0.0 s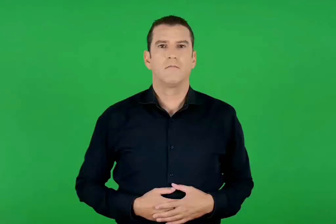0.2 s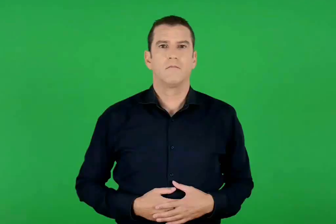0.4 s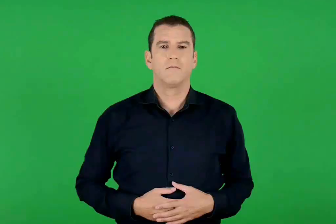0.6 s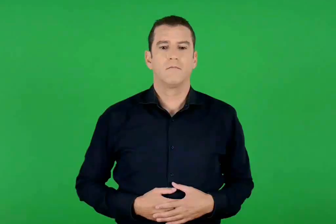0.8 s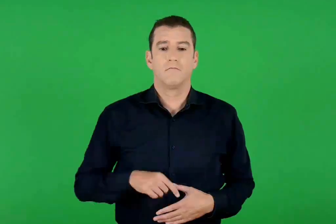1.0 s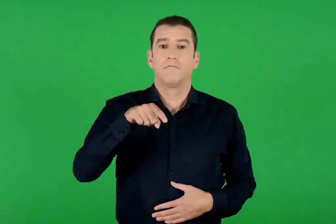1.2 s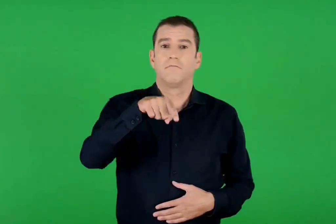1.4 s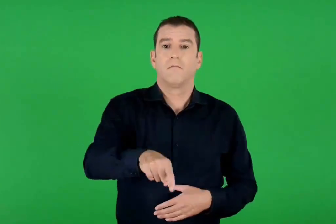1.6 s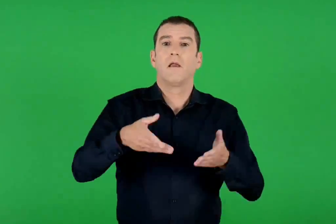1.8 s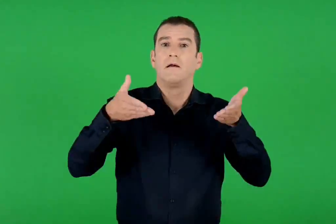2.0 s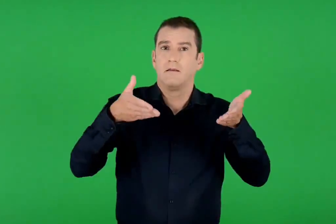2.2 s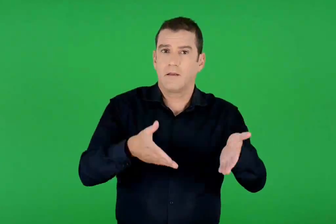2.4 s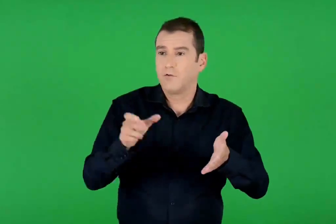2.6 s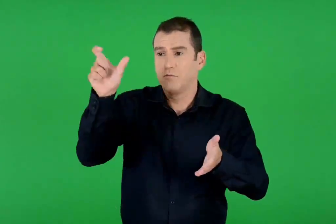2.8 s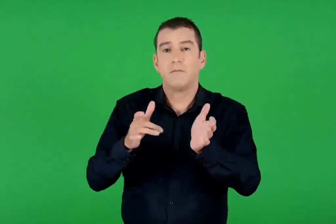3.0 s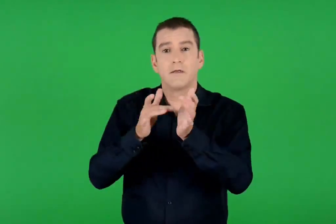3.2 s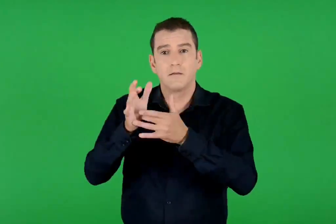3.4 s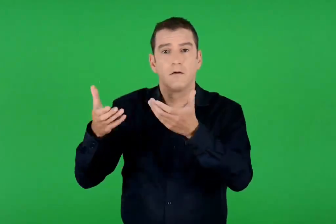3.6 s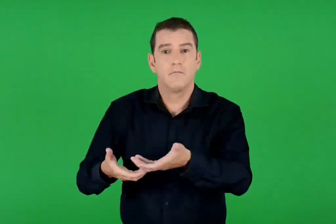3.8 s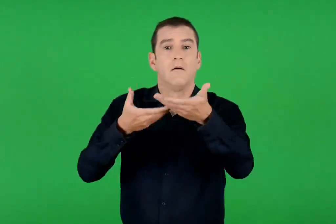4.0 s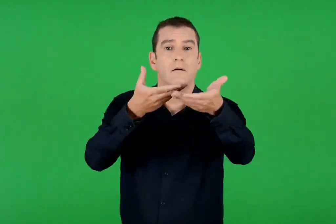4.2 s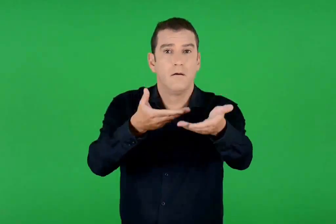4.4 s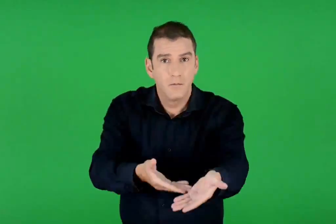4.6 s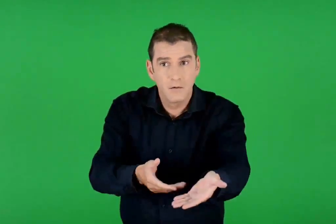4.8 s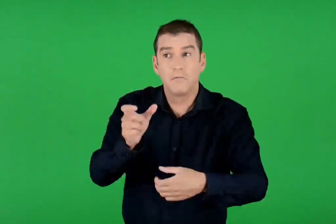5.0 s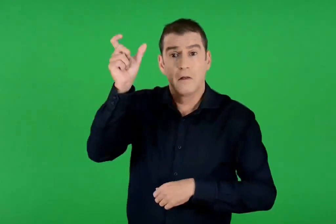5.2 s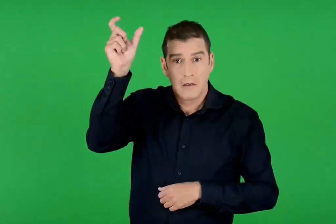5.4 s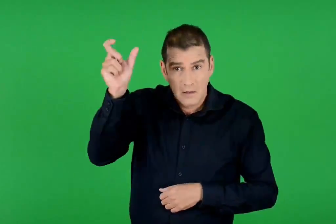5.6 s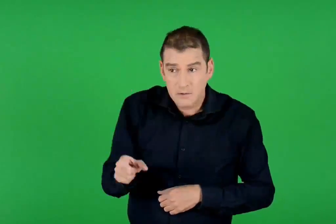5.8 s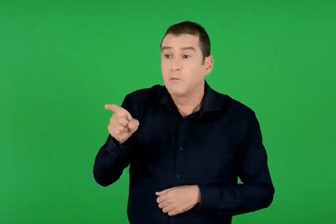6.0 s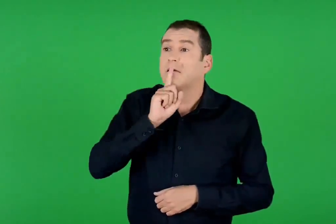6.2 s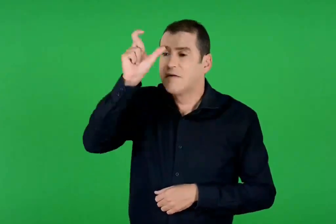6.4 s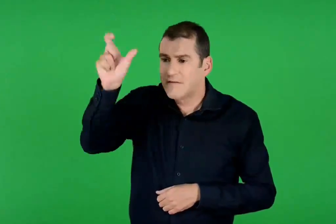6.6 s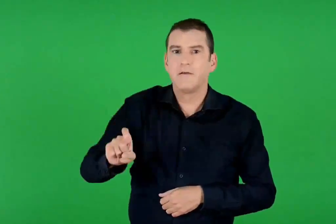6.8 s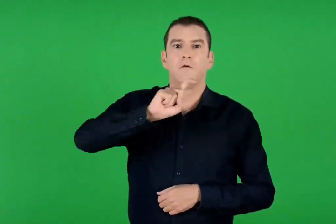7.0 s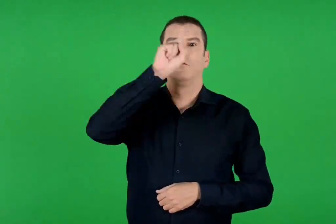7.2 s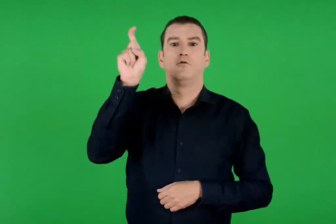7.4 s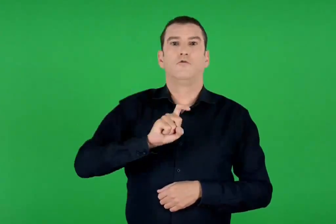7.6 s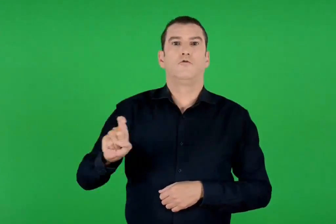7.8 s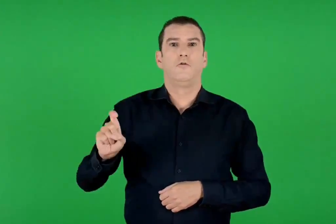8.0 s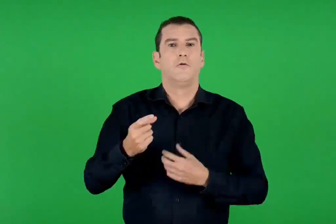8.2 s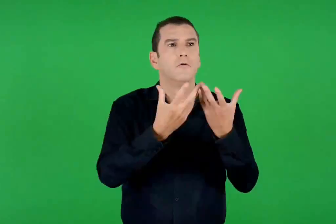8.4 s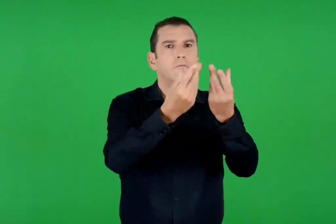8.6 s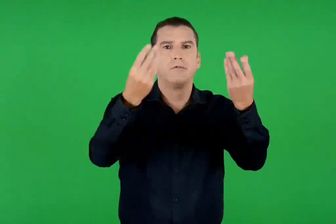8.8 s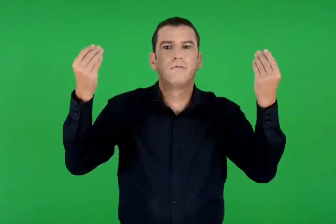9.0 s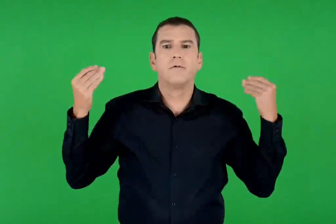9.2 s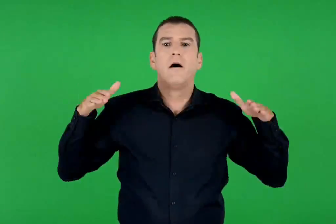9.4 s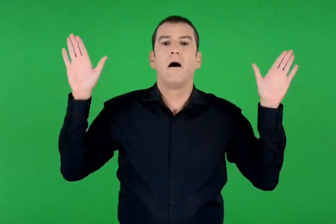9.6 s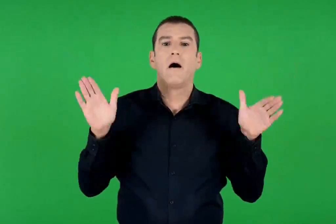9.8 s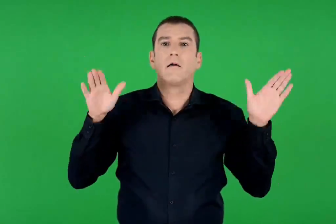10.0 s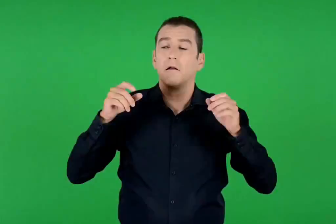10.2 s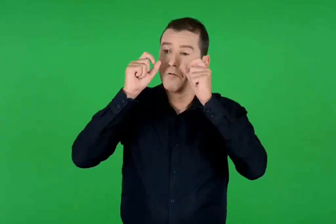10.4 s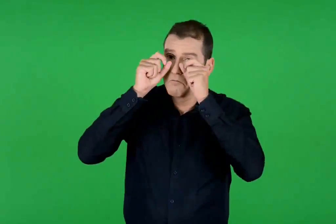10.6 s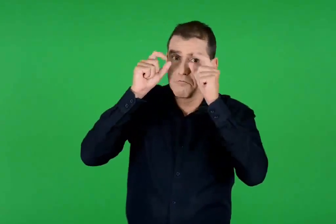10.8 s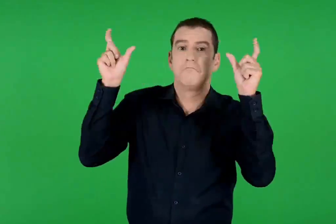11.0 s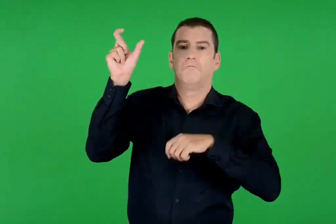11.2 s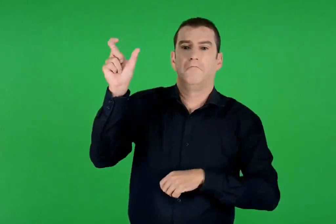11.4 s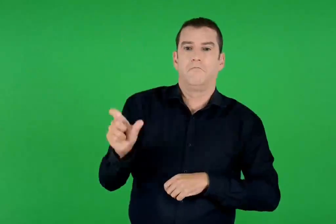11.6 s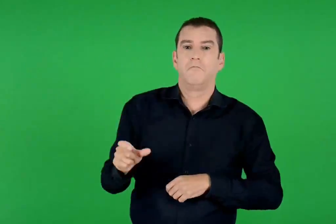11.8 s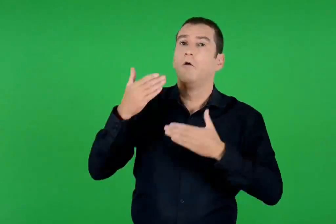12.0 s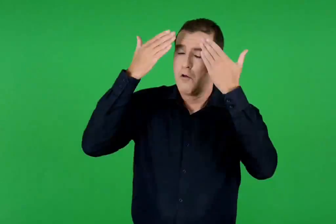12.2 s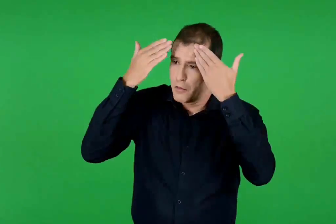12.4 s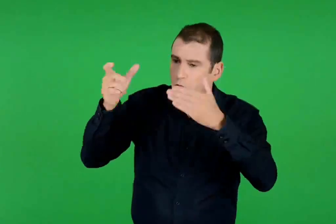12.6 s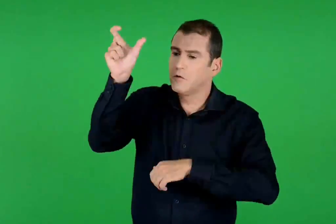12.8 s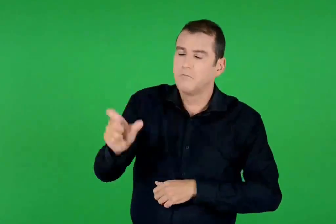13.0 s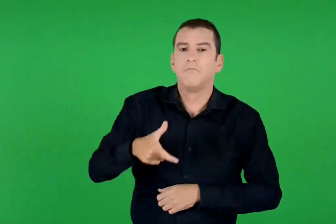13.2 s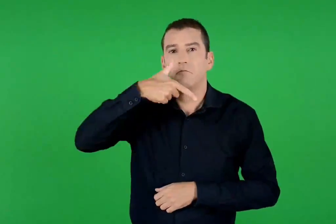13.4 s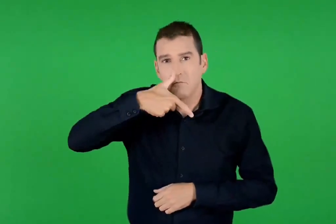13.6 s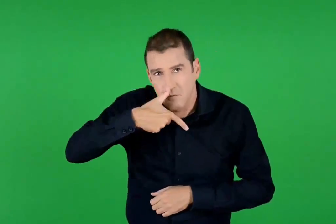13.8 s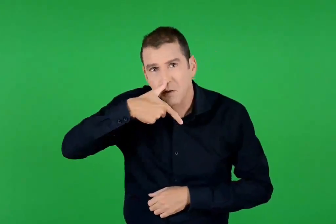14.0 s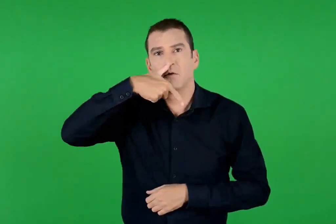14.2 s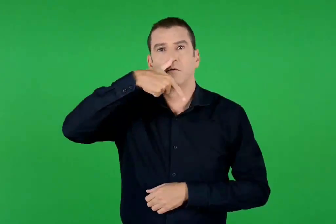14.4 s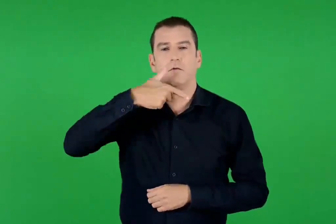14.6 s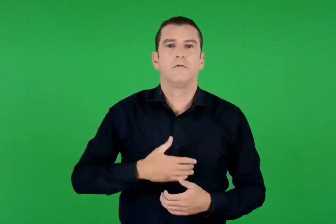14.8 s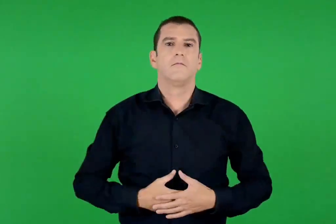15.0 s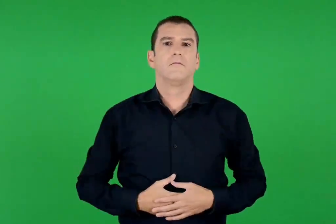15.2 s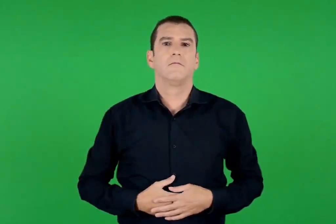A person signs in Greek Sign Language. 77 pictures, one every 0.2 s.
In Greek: στον τάφο σε αποθέσανε χριστέ , εσένα που είσαι η ίδια η ζωή και στρατιές αγγέλων έμεναν έκπληκτες , δοξάζοντας την ταπείνωσή σου
